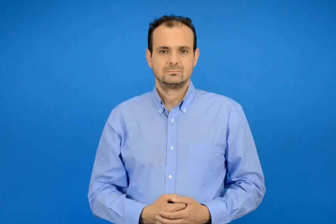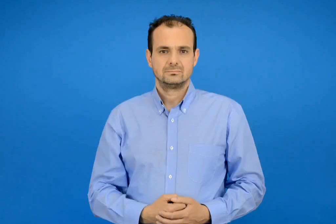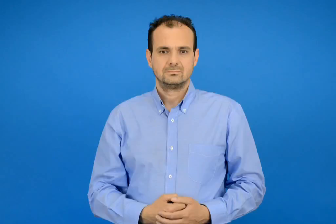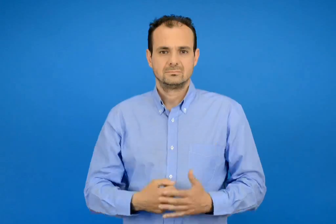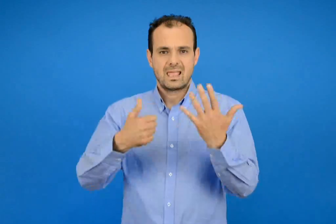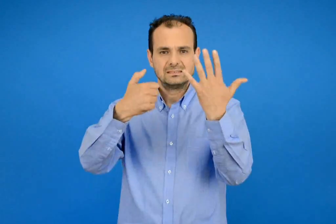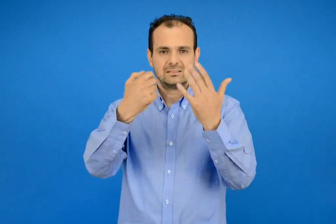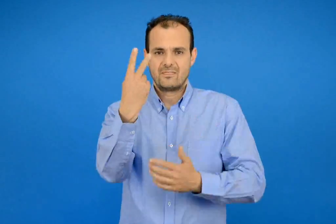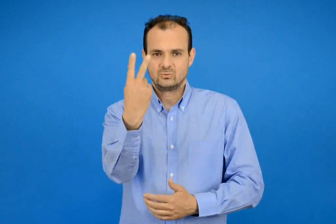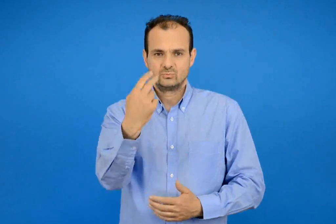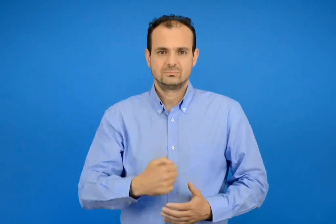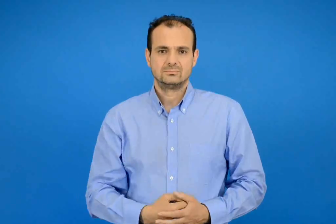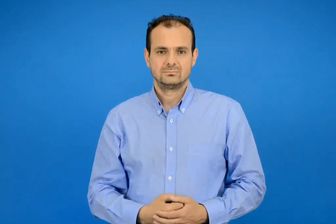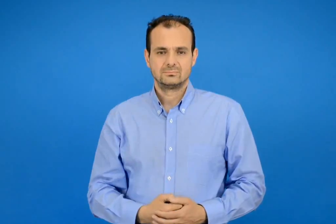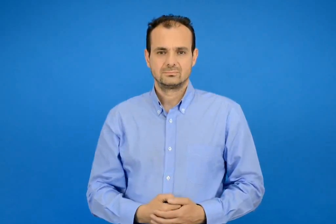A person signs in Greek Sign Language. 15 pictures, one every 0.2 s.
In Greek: εξήντα δύο
